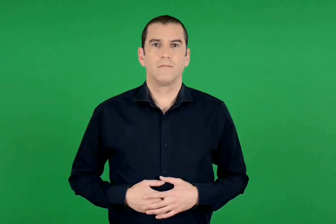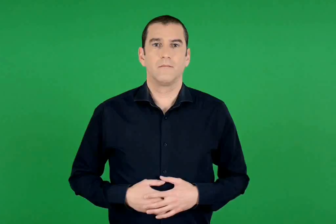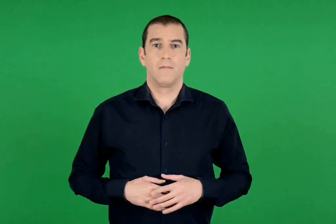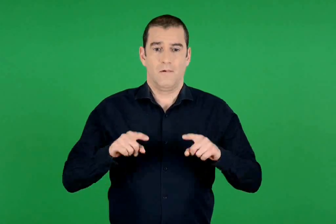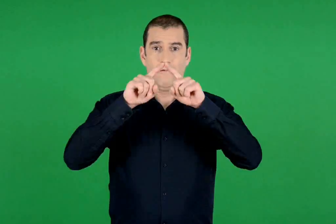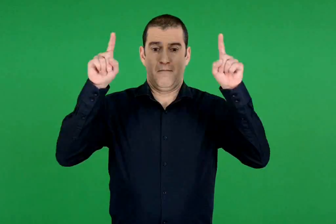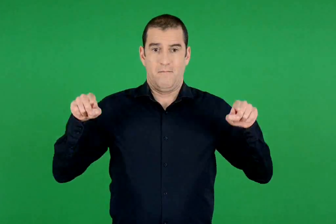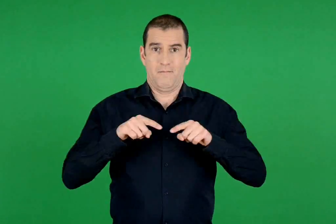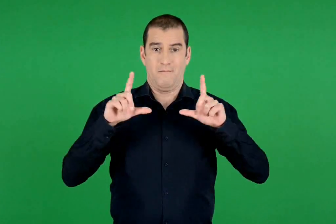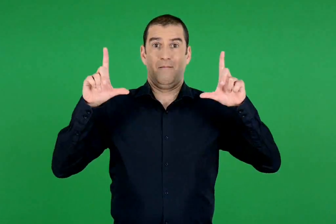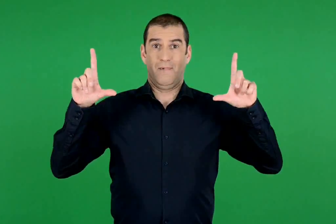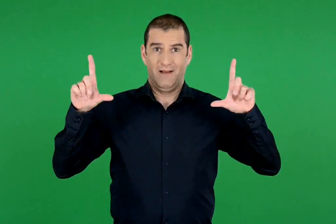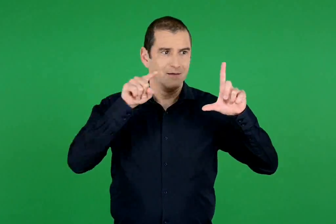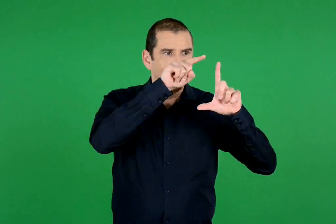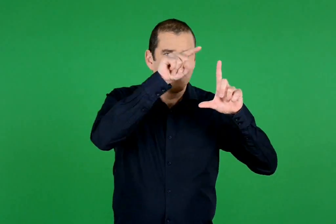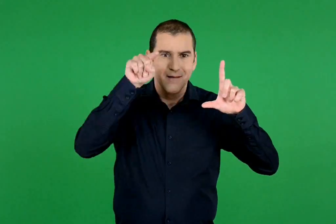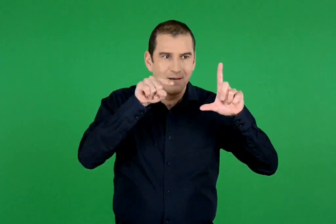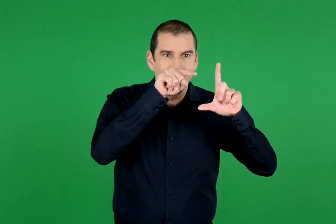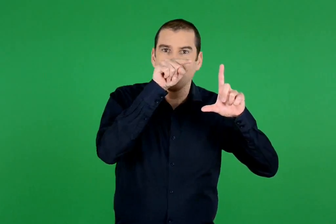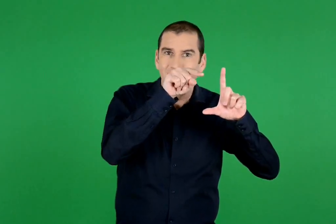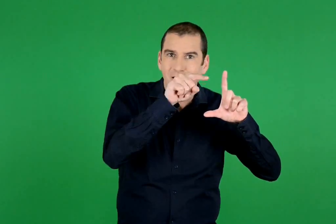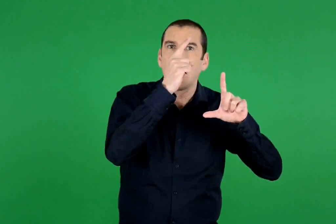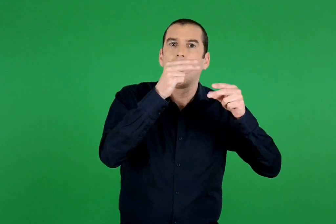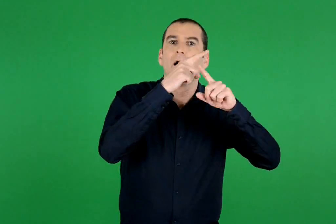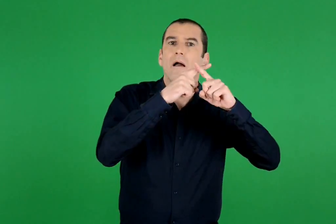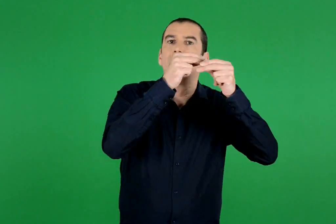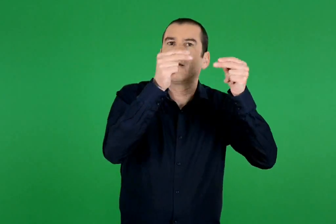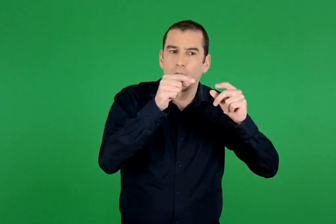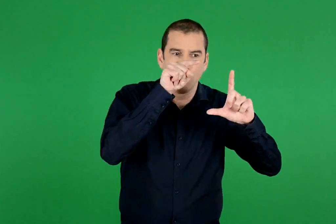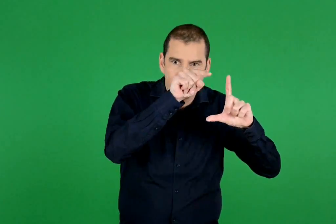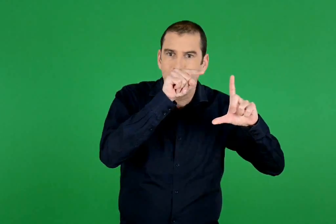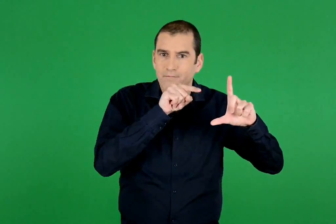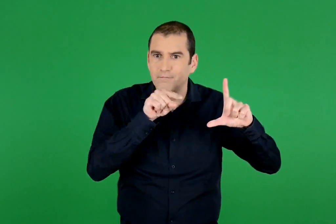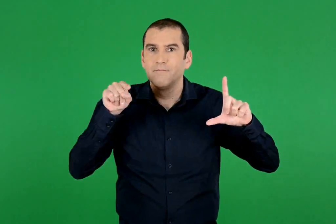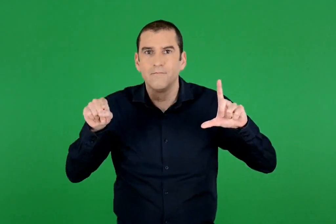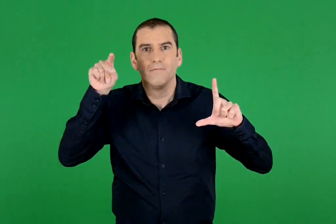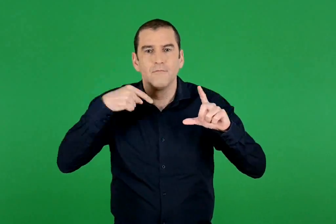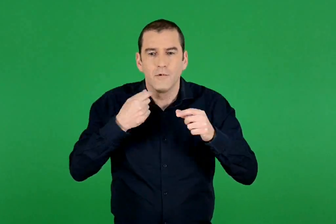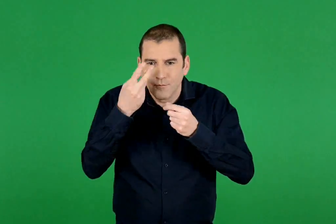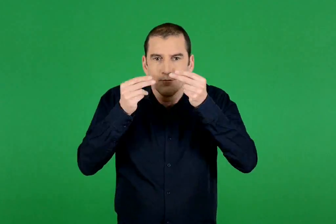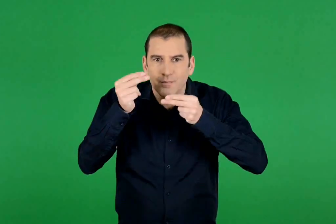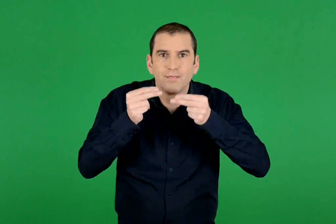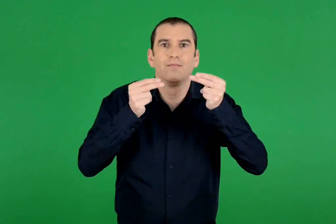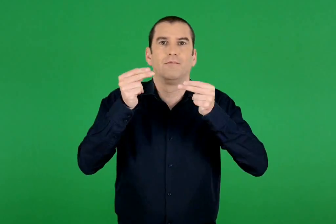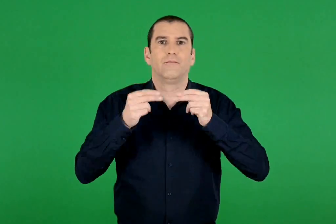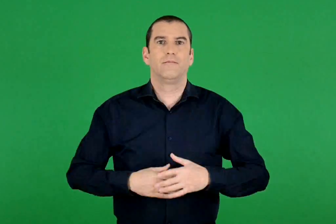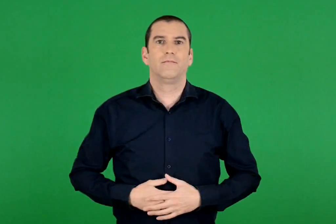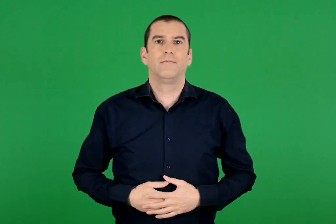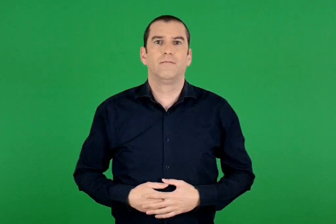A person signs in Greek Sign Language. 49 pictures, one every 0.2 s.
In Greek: κάθε πίνακας αντιστοιχεί σε ένα γινόμενο. υπολογίζω τα γινόμενα
